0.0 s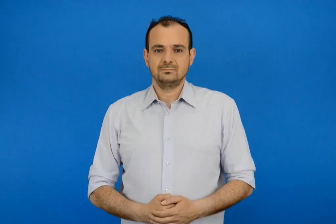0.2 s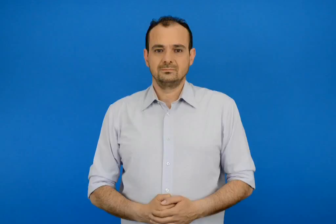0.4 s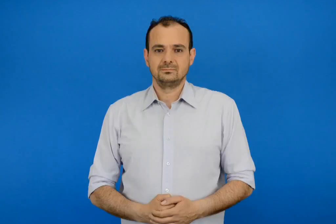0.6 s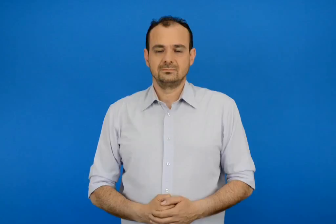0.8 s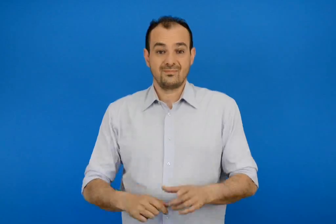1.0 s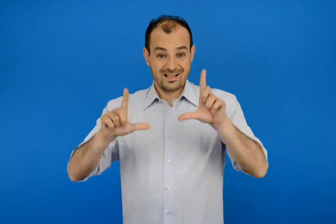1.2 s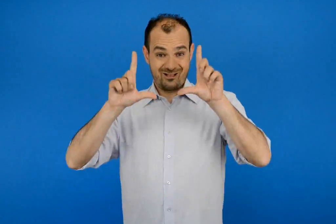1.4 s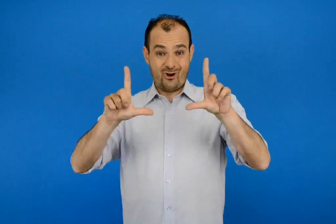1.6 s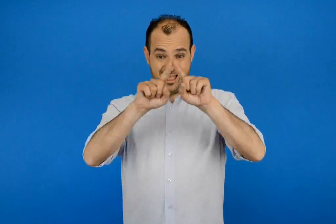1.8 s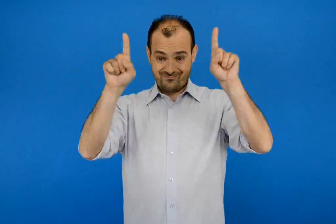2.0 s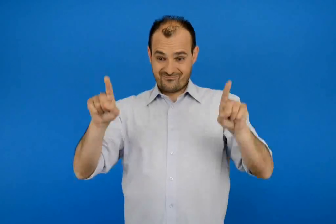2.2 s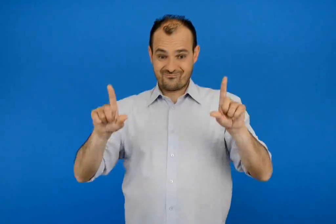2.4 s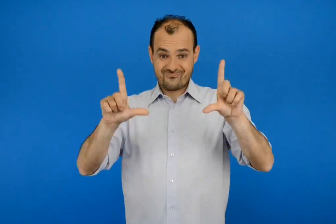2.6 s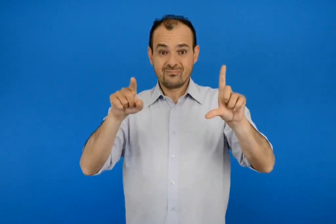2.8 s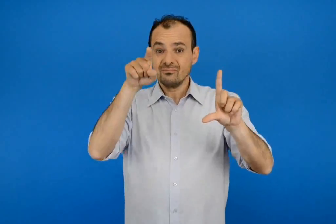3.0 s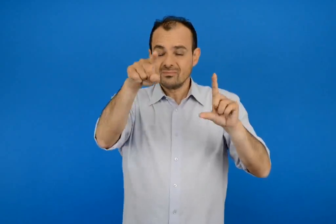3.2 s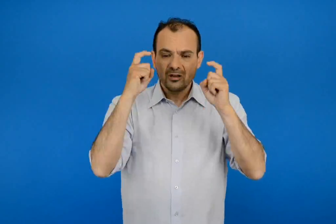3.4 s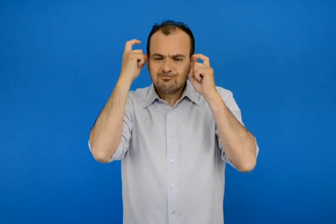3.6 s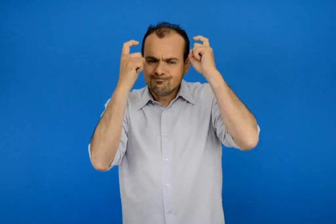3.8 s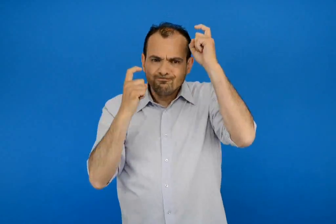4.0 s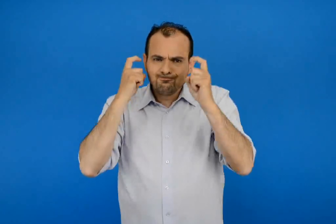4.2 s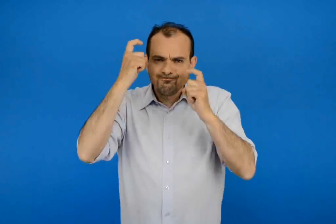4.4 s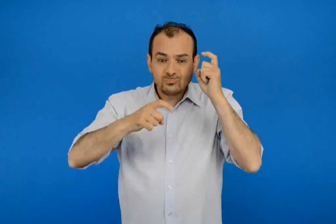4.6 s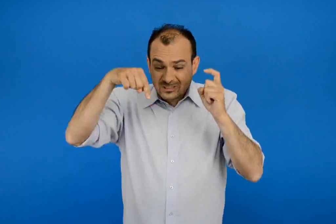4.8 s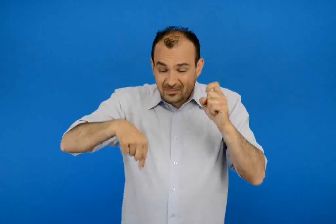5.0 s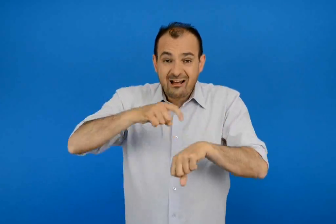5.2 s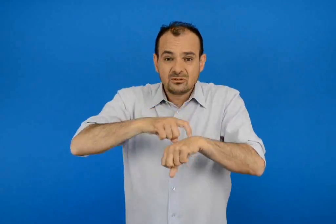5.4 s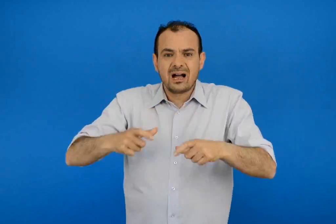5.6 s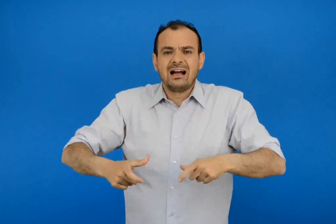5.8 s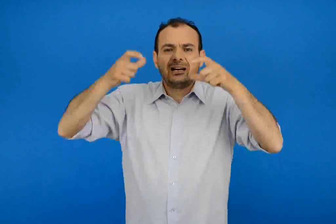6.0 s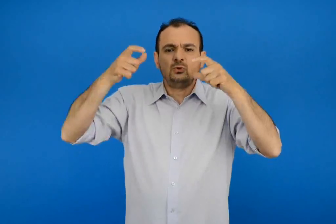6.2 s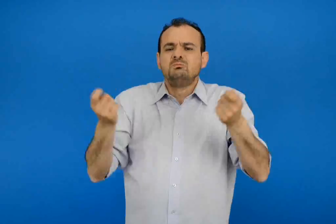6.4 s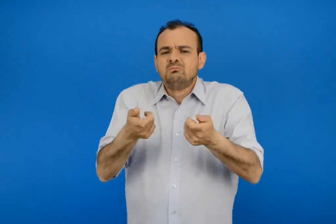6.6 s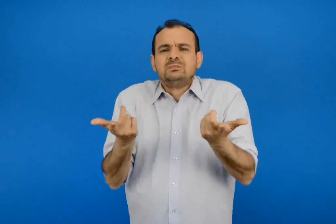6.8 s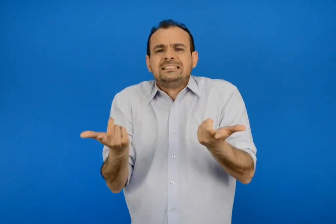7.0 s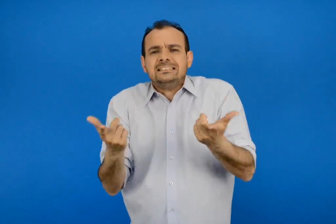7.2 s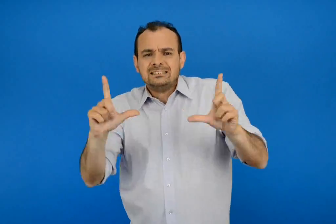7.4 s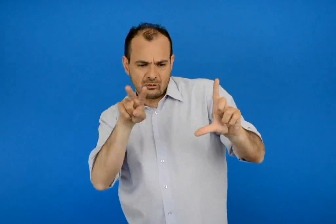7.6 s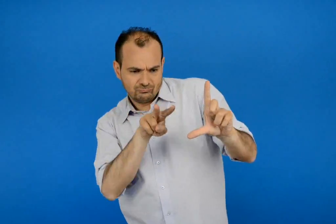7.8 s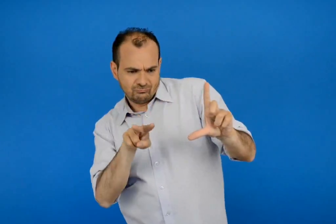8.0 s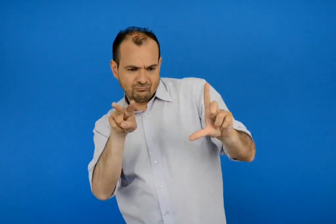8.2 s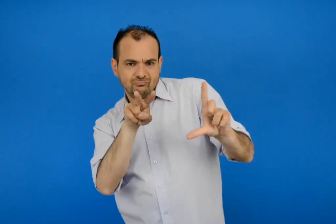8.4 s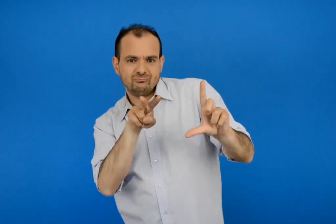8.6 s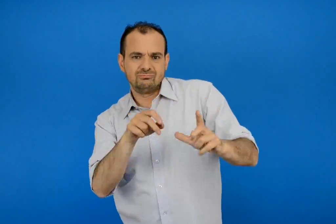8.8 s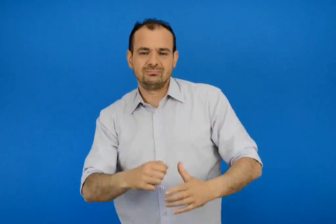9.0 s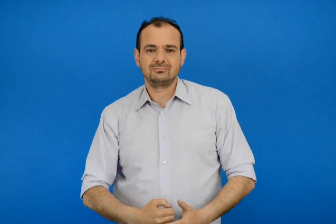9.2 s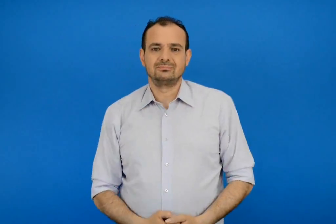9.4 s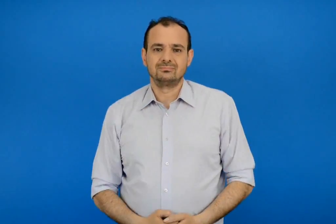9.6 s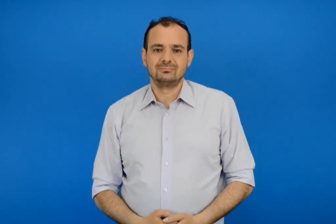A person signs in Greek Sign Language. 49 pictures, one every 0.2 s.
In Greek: κοίταξε την εικόνα και σκέψου ποια μπορεί να είναι η χρήση του κάστρου σήμερα
